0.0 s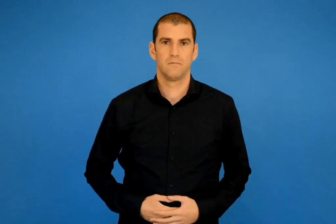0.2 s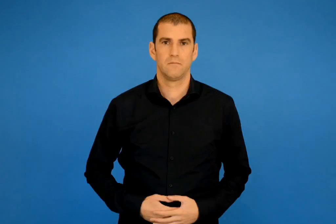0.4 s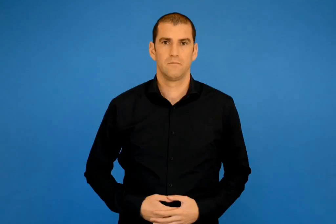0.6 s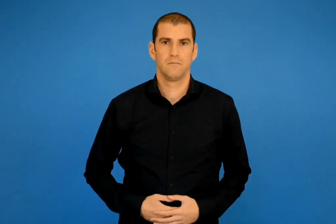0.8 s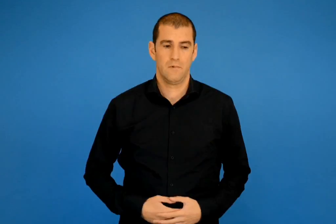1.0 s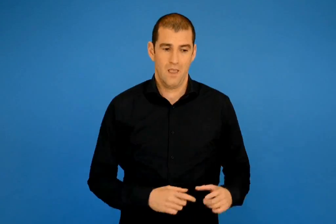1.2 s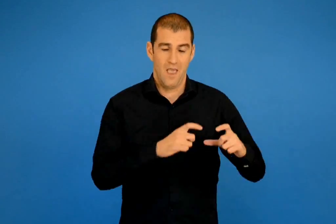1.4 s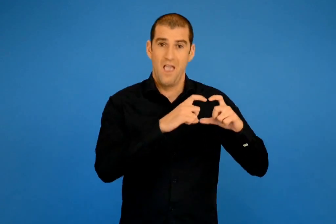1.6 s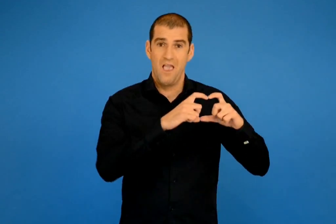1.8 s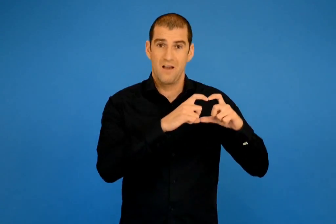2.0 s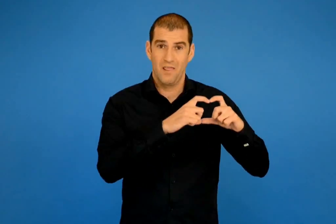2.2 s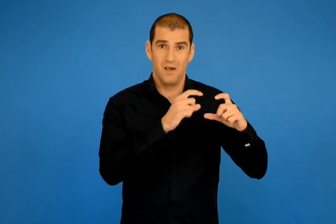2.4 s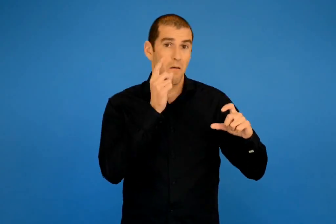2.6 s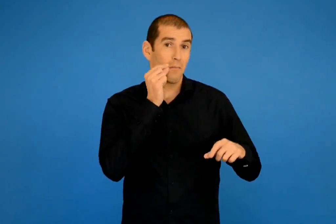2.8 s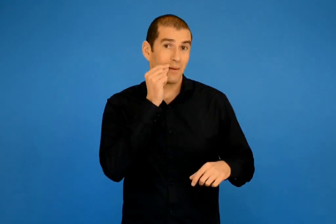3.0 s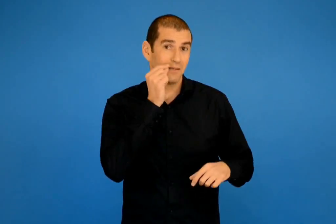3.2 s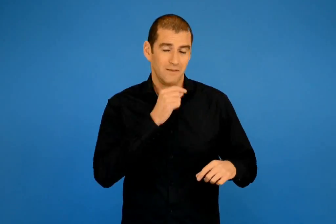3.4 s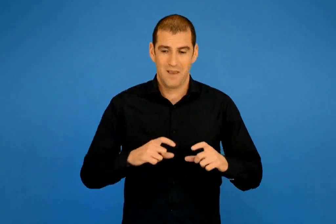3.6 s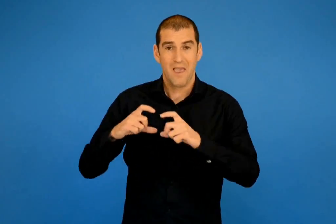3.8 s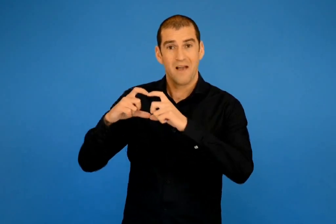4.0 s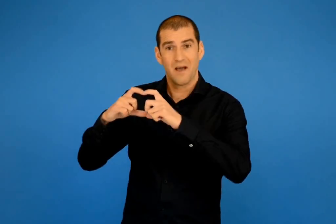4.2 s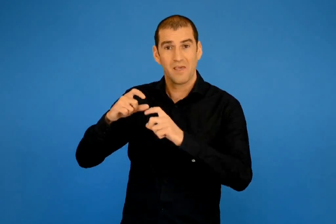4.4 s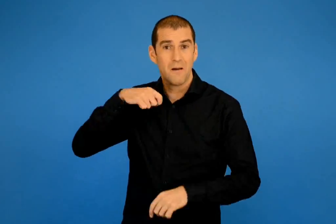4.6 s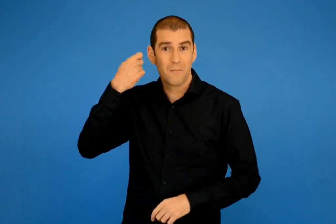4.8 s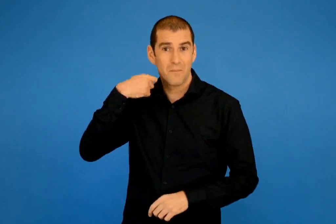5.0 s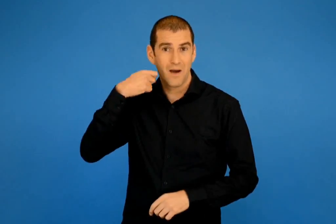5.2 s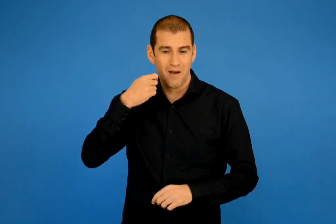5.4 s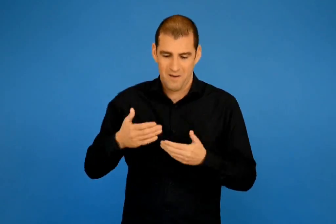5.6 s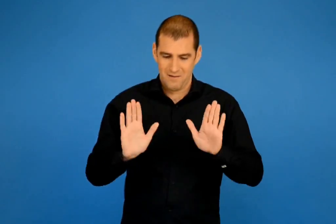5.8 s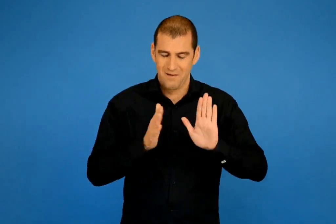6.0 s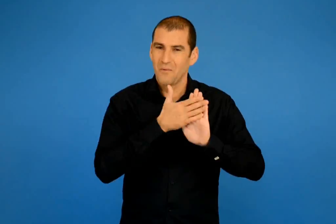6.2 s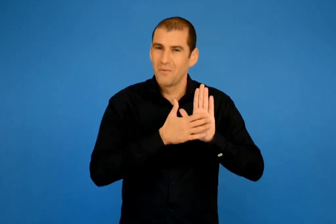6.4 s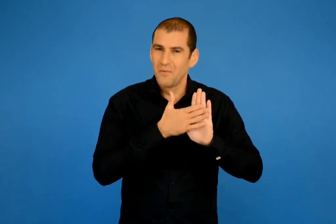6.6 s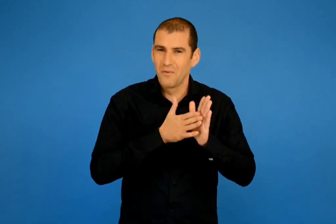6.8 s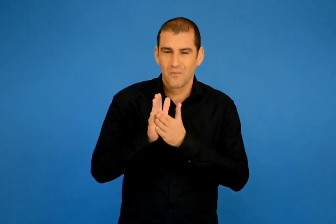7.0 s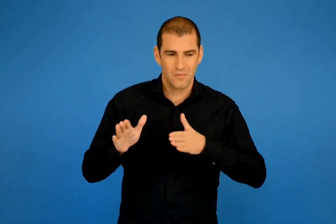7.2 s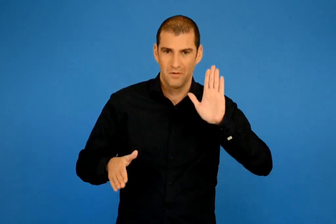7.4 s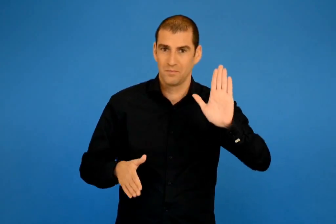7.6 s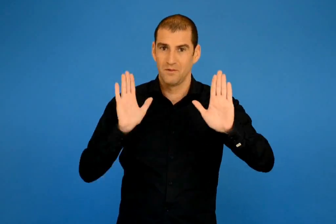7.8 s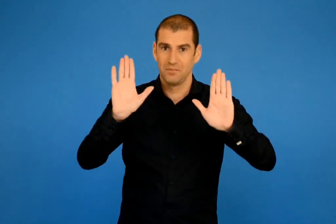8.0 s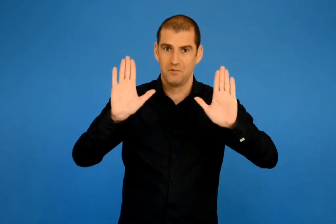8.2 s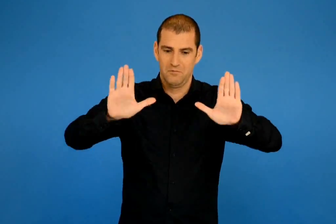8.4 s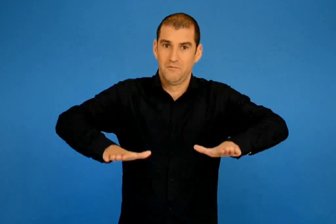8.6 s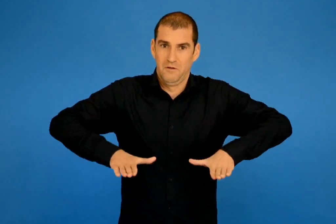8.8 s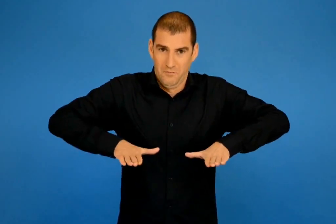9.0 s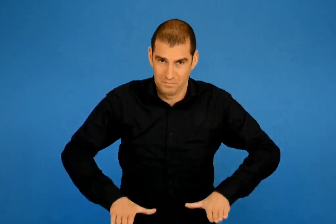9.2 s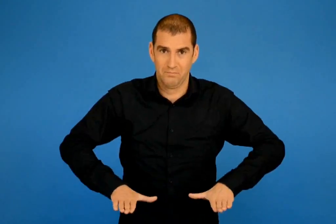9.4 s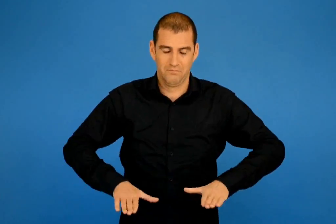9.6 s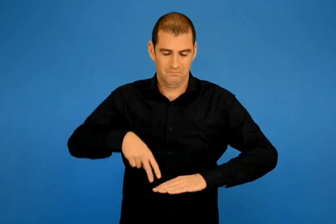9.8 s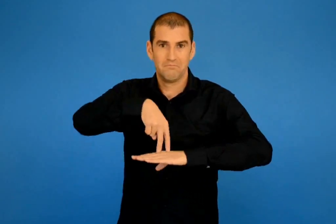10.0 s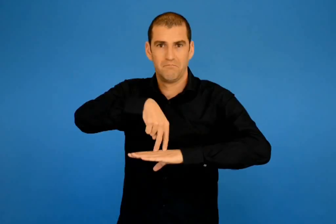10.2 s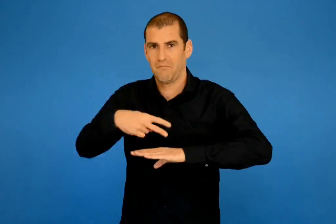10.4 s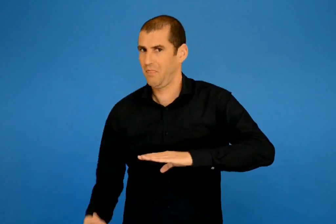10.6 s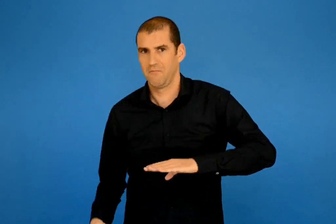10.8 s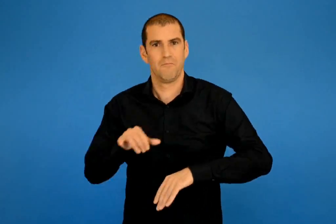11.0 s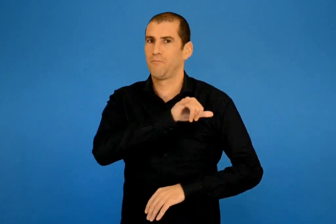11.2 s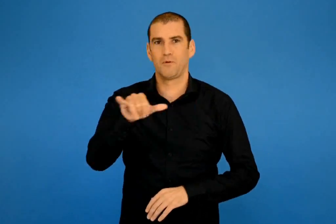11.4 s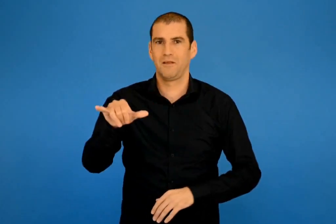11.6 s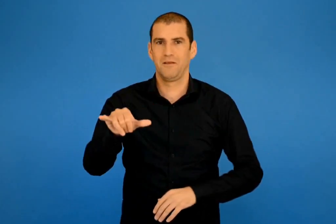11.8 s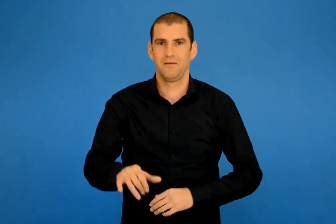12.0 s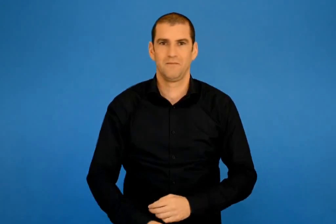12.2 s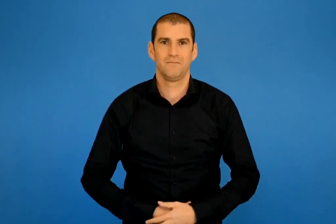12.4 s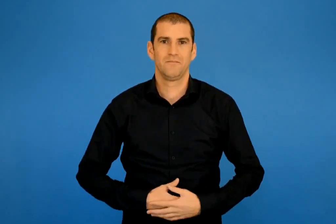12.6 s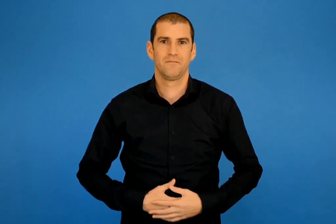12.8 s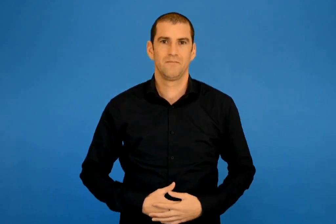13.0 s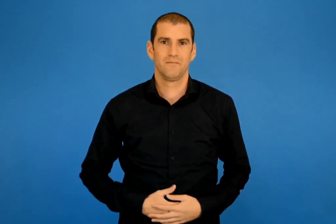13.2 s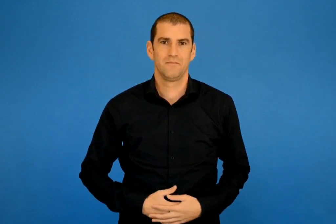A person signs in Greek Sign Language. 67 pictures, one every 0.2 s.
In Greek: κάτω από τα τριανταφυλλένια πέλματα σου δυο καρδίες η καρδιά της μητέρας η καρδιά του πατερά πάτα γερά δε θα πέσεις
